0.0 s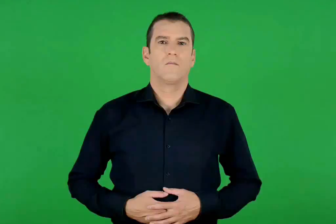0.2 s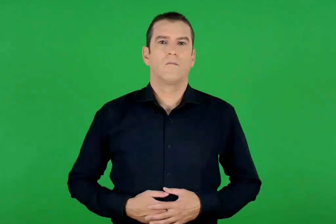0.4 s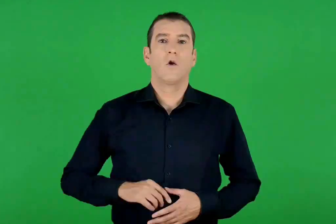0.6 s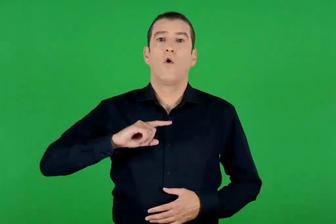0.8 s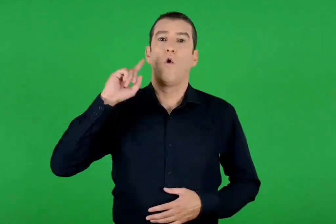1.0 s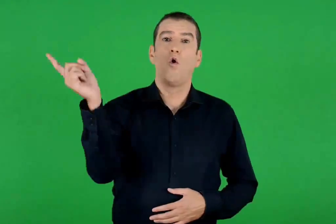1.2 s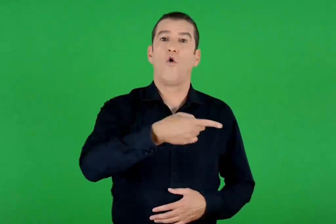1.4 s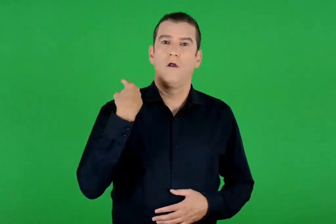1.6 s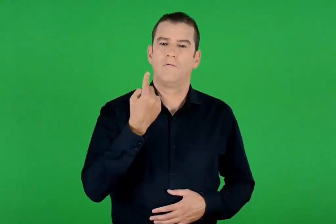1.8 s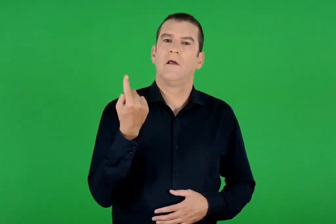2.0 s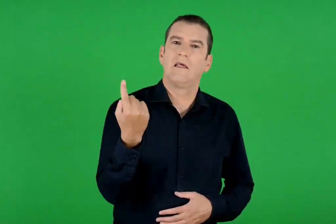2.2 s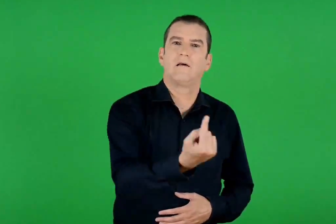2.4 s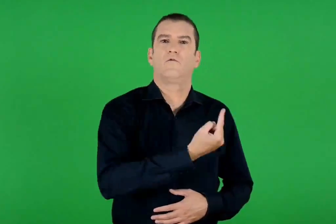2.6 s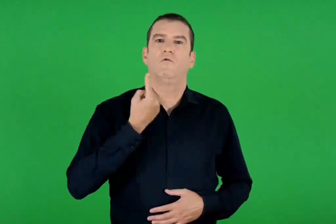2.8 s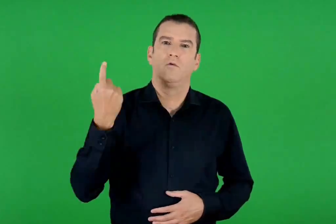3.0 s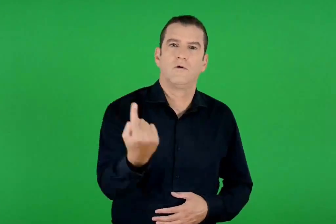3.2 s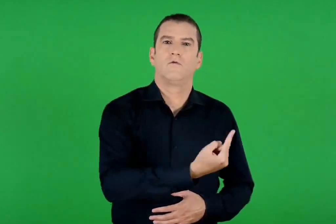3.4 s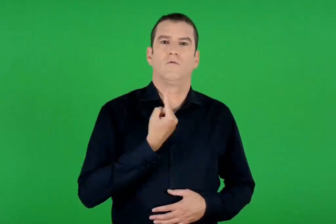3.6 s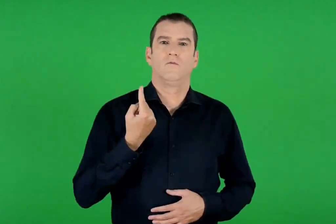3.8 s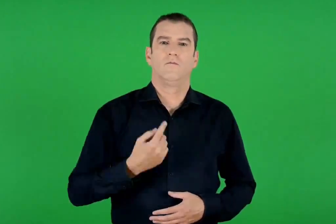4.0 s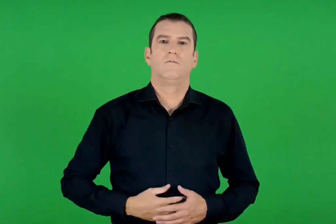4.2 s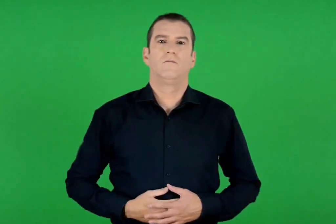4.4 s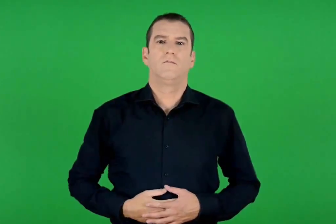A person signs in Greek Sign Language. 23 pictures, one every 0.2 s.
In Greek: γύρω γύρω όλοι
